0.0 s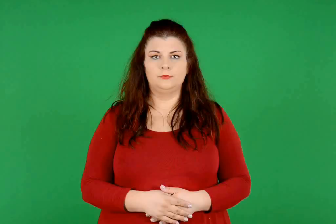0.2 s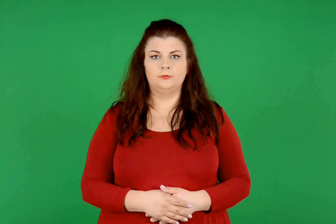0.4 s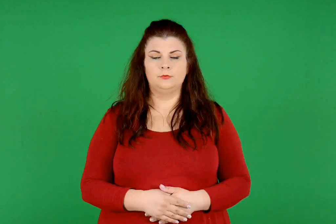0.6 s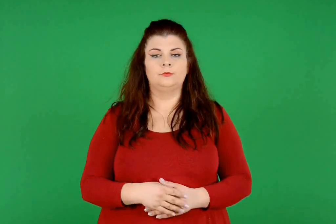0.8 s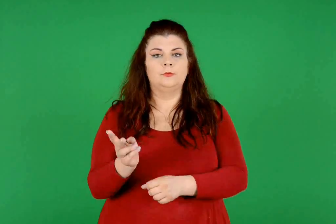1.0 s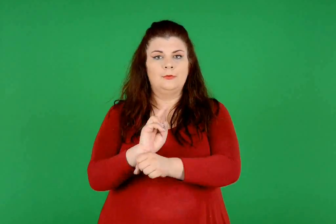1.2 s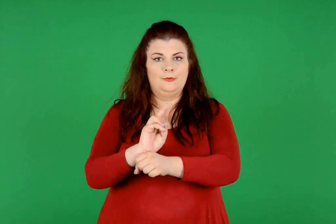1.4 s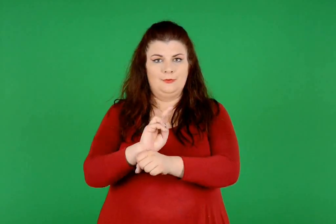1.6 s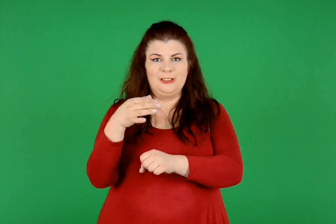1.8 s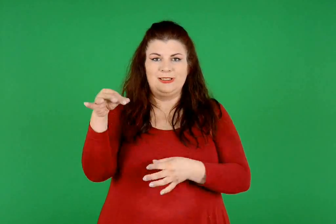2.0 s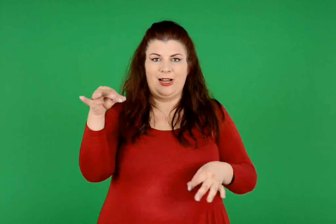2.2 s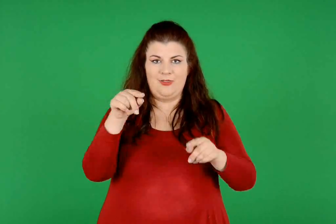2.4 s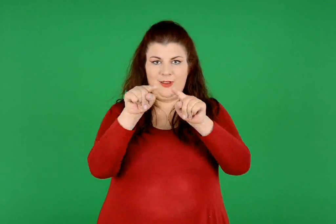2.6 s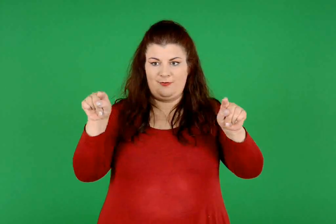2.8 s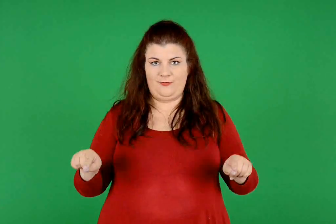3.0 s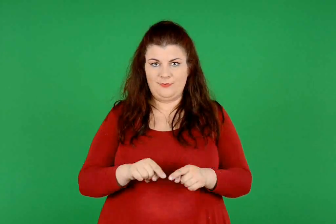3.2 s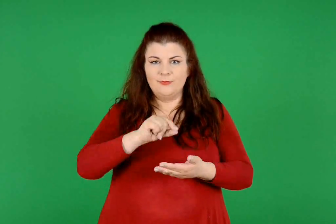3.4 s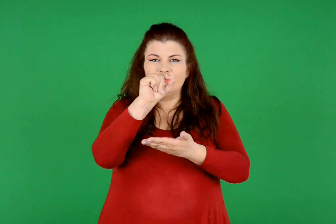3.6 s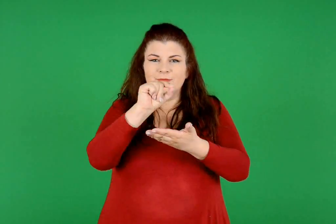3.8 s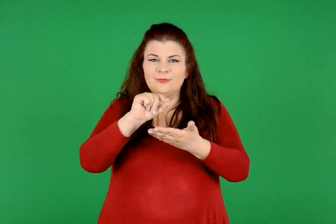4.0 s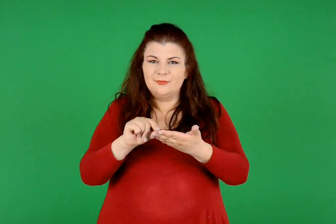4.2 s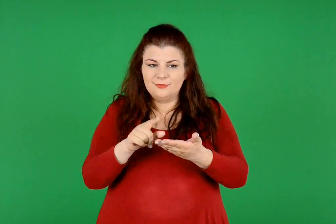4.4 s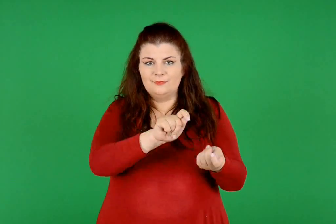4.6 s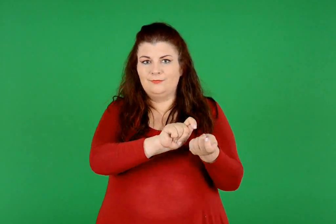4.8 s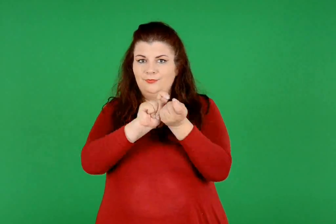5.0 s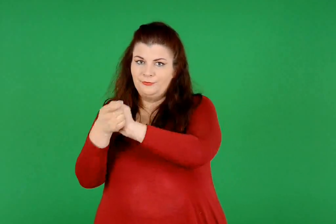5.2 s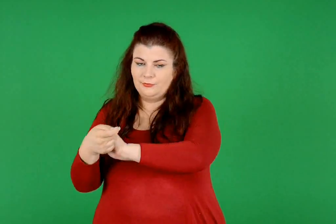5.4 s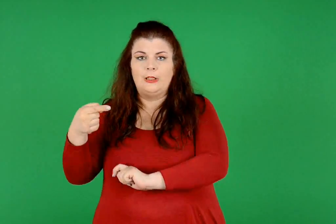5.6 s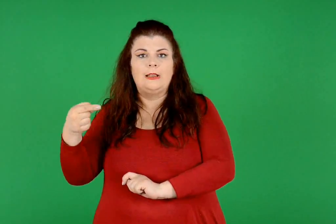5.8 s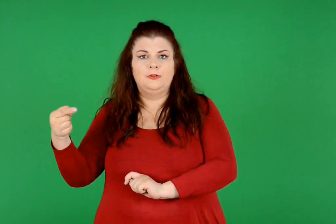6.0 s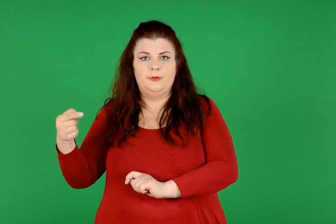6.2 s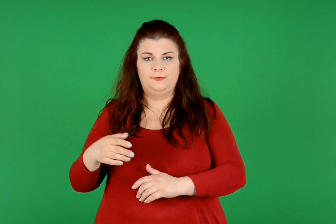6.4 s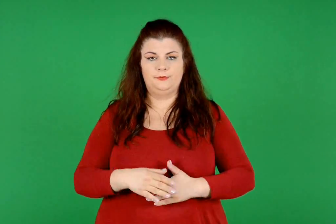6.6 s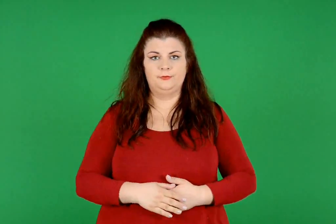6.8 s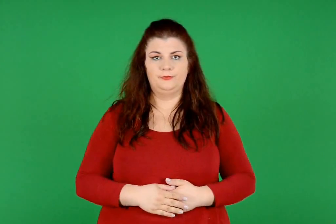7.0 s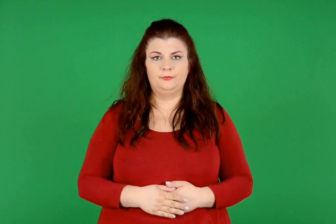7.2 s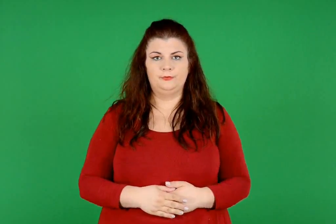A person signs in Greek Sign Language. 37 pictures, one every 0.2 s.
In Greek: βρίσκω και γράφω με κλάσμα ποιο μέρος της σελίδας είναι χρωματισμένο
